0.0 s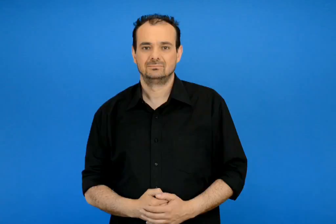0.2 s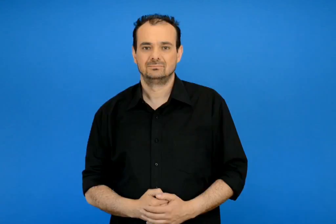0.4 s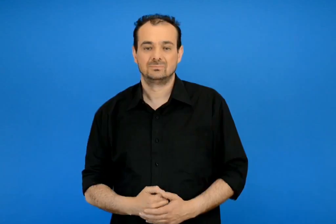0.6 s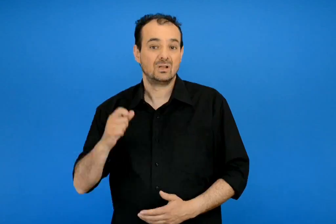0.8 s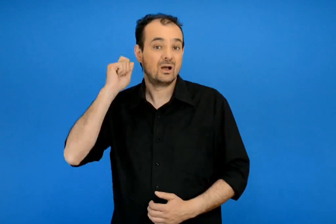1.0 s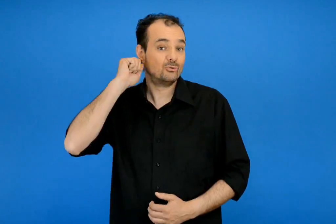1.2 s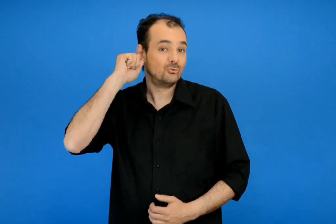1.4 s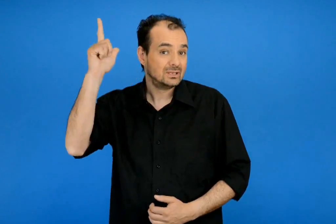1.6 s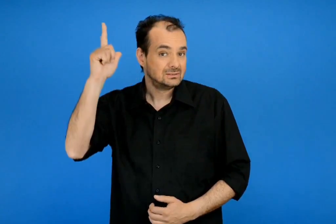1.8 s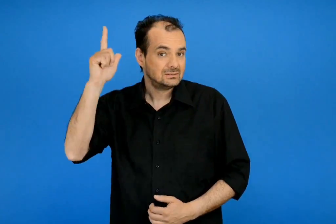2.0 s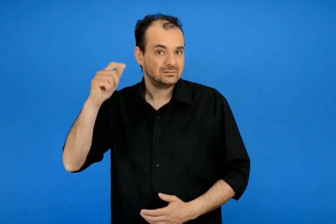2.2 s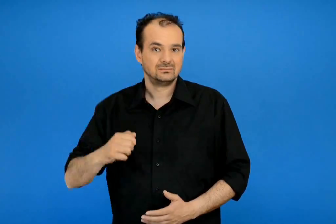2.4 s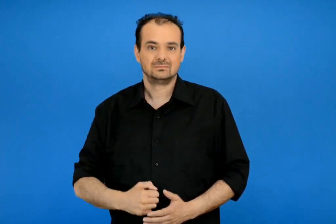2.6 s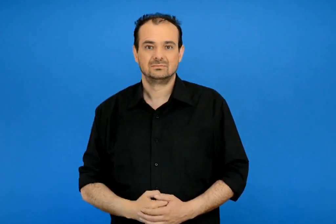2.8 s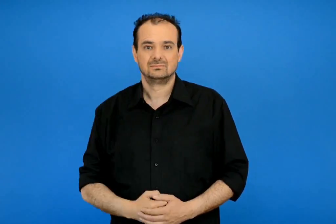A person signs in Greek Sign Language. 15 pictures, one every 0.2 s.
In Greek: γιορτάζει
